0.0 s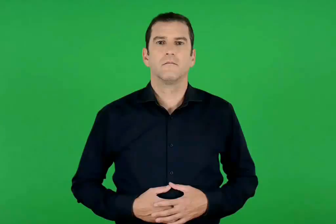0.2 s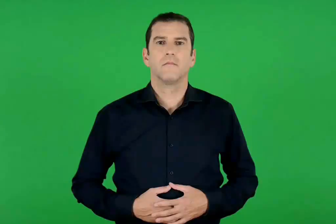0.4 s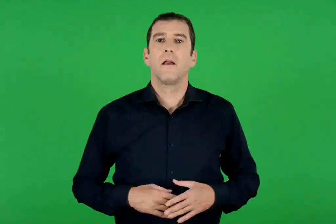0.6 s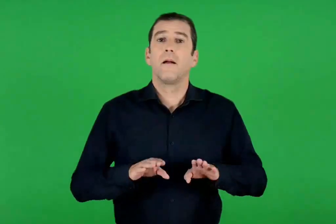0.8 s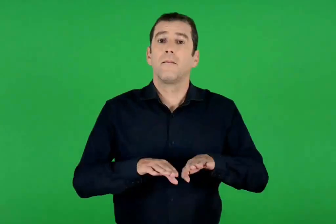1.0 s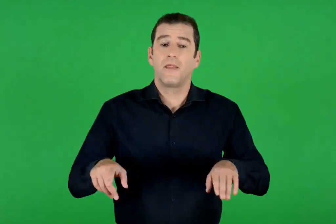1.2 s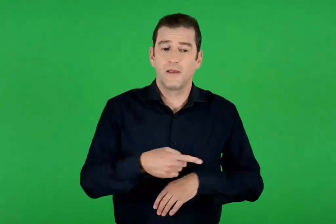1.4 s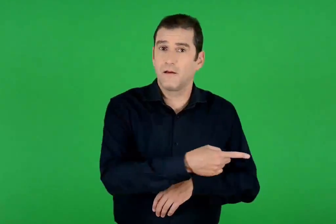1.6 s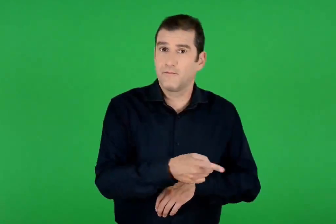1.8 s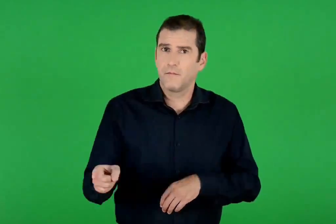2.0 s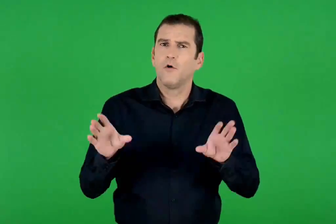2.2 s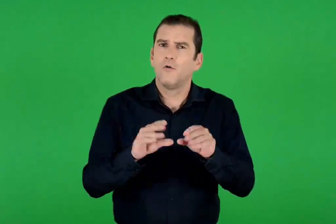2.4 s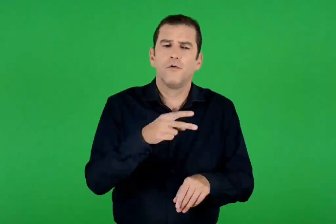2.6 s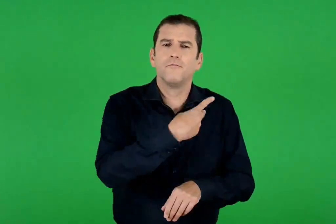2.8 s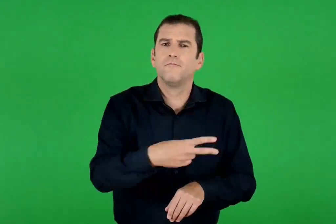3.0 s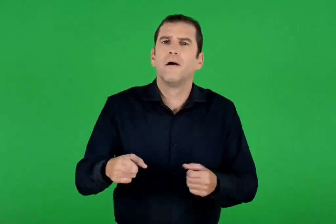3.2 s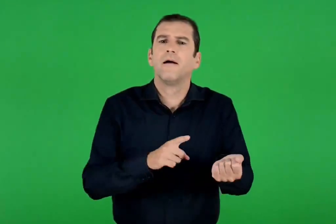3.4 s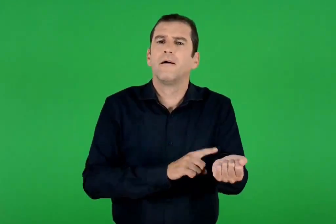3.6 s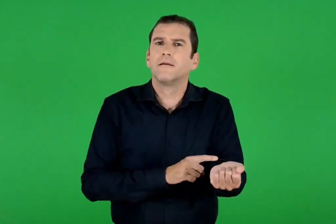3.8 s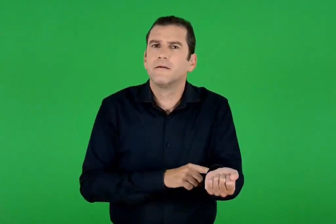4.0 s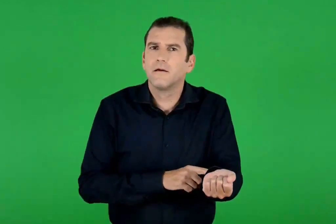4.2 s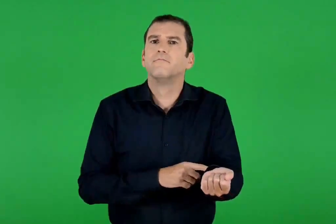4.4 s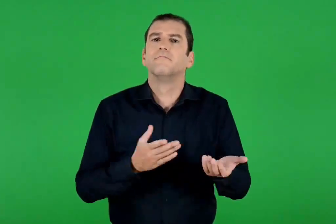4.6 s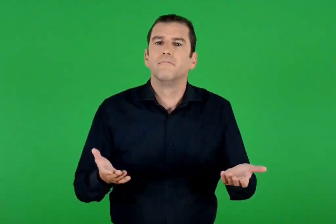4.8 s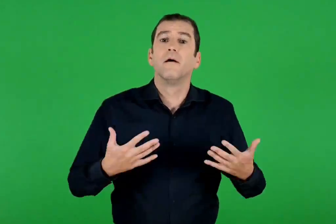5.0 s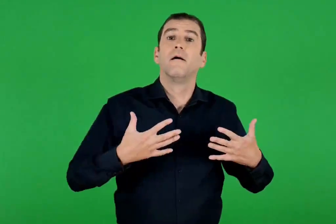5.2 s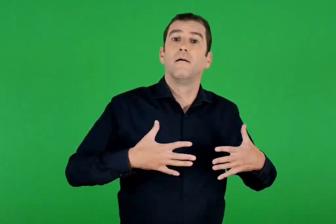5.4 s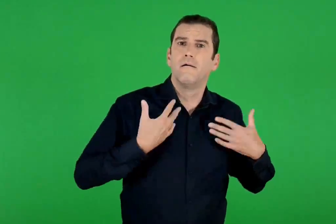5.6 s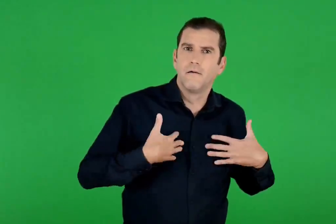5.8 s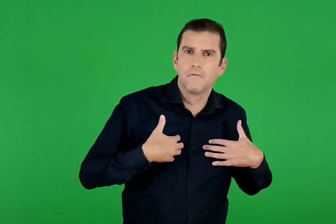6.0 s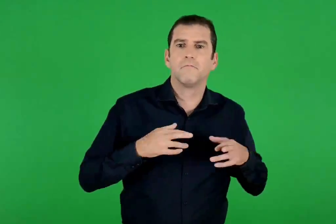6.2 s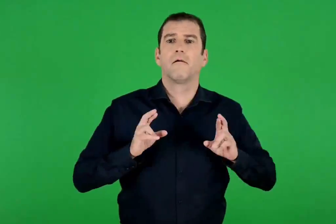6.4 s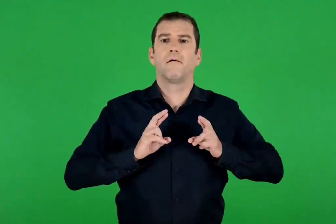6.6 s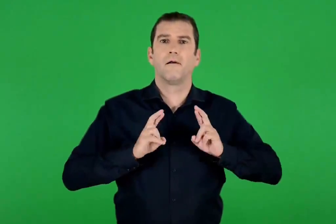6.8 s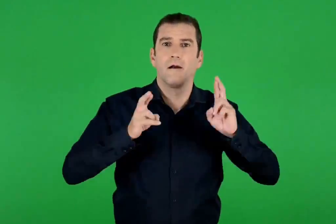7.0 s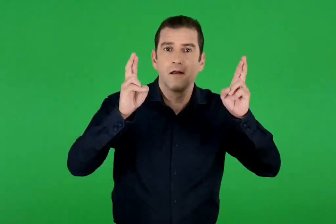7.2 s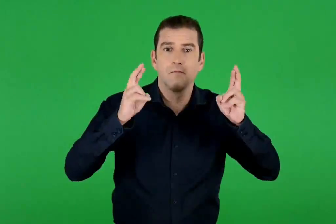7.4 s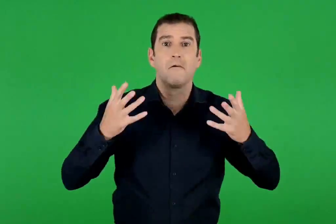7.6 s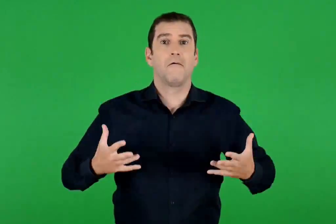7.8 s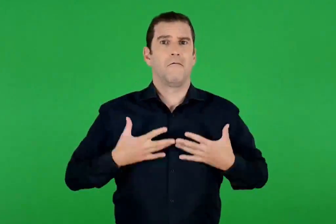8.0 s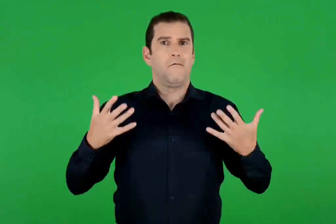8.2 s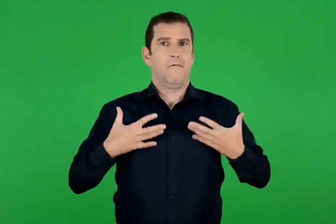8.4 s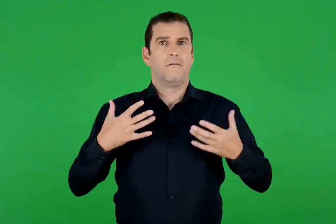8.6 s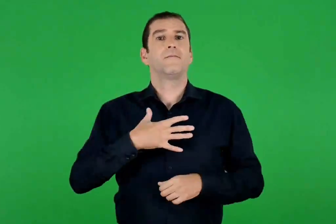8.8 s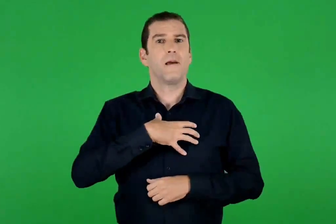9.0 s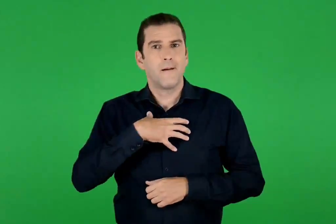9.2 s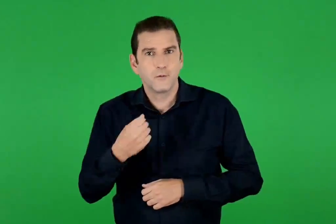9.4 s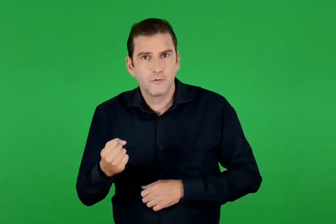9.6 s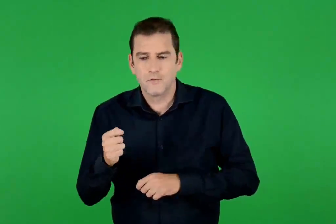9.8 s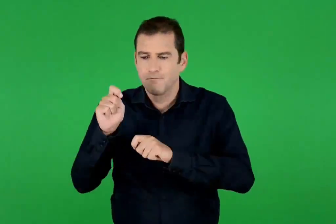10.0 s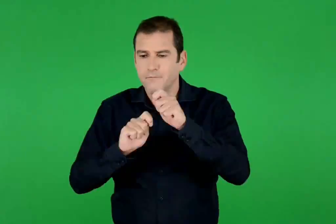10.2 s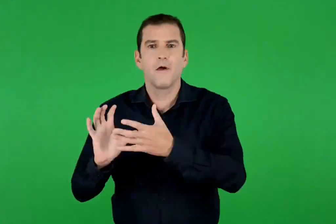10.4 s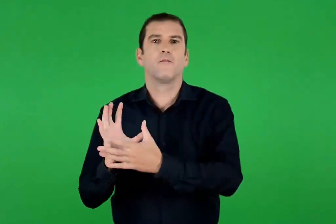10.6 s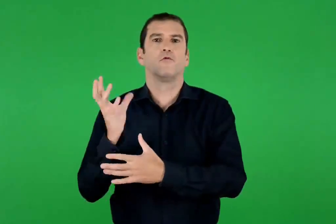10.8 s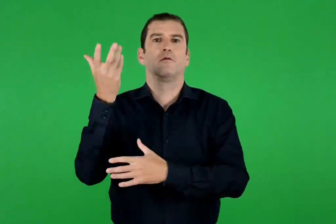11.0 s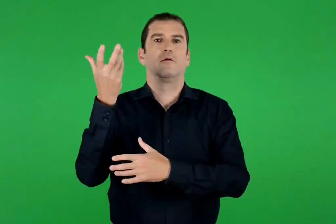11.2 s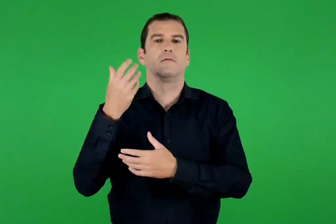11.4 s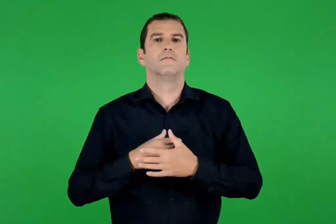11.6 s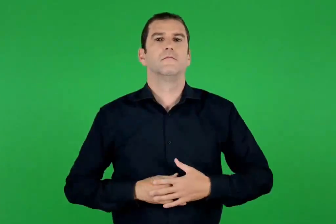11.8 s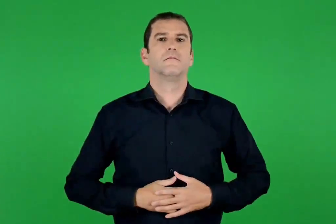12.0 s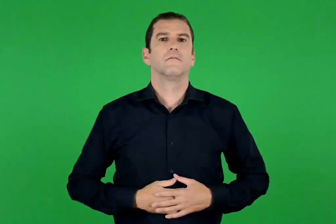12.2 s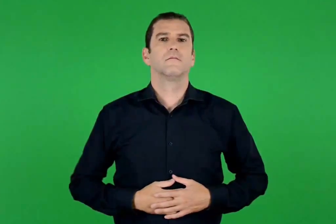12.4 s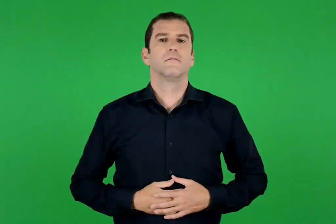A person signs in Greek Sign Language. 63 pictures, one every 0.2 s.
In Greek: τα χαρακτηριστικά των παιδιών χαρά , ενέργεια , ενθουσιασμός , εμπιστοσύνη , δημιουργικότητα
